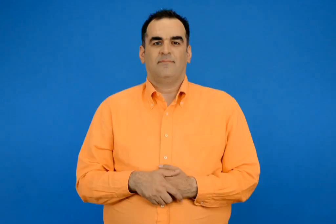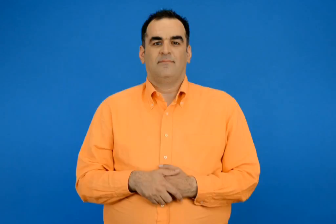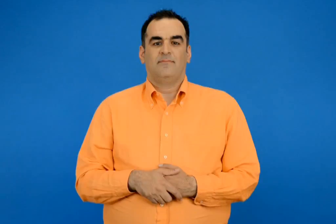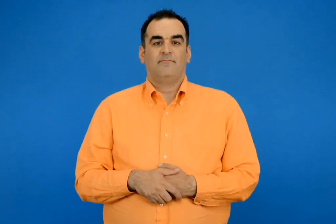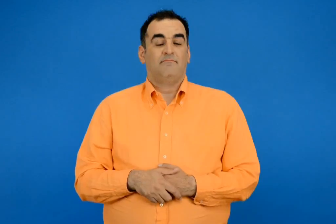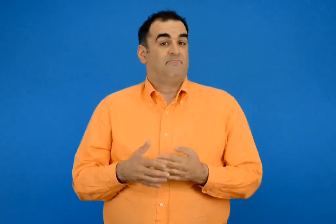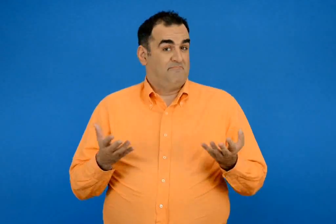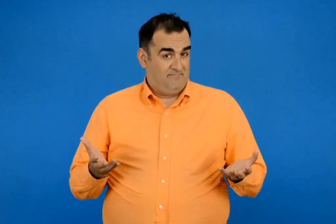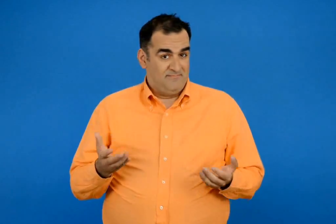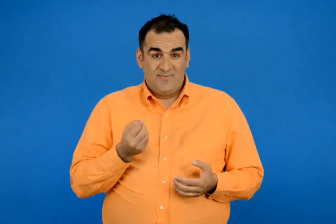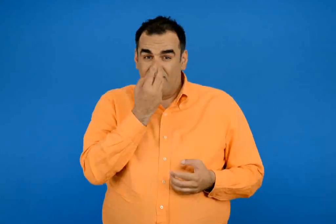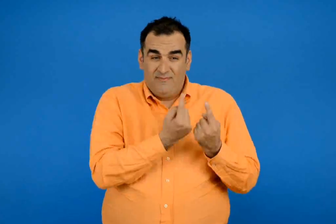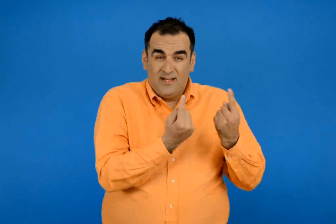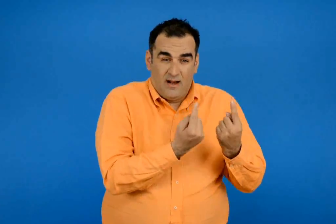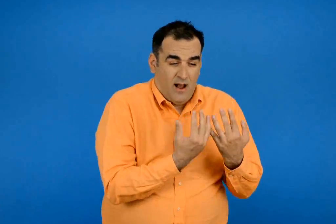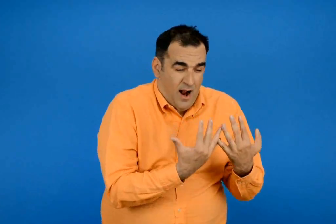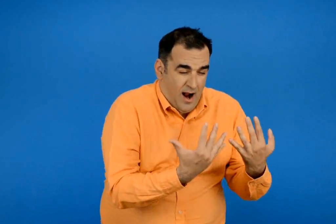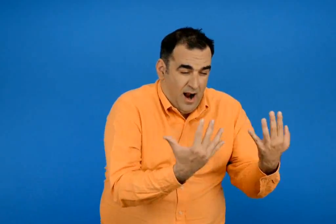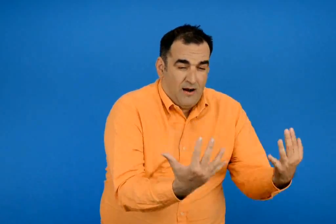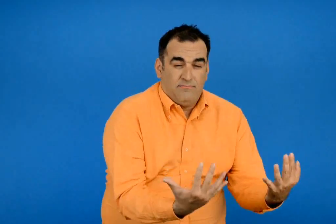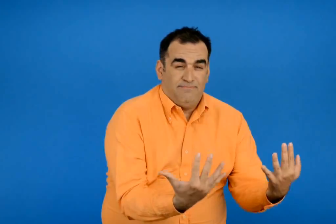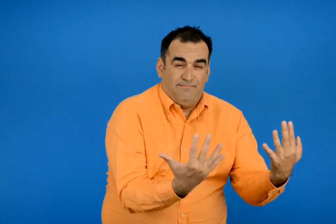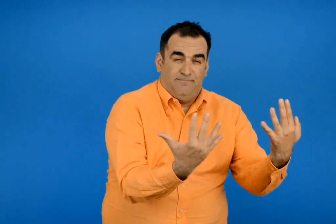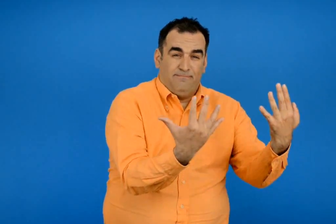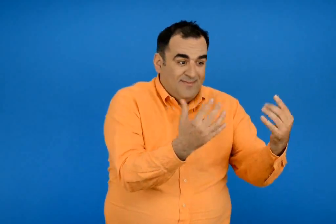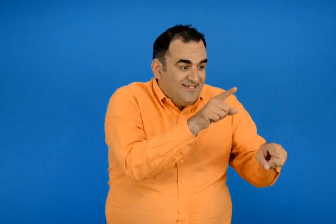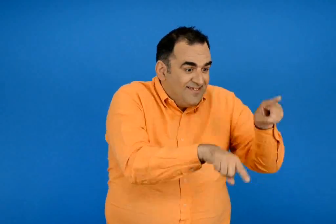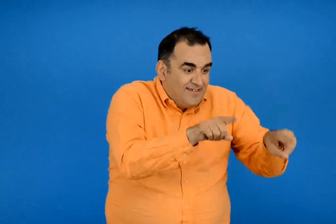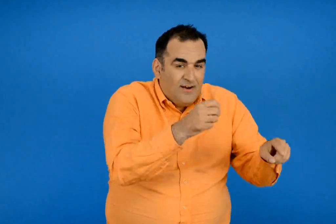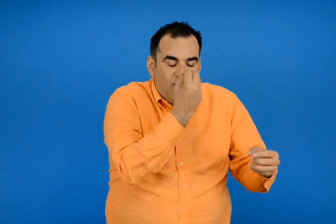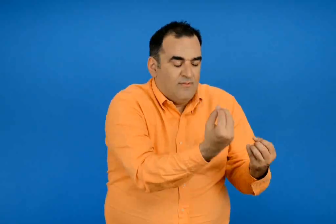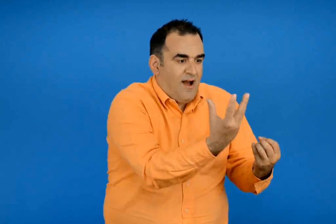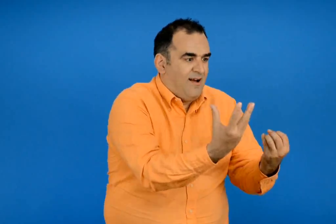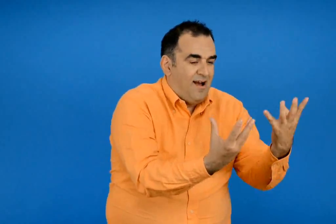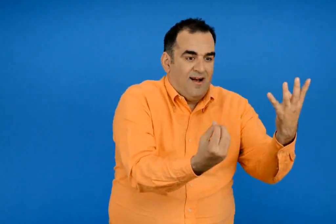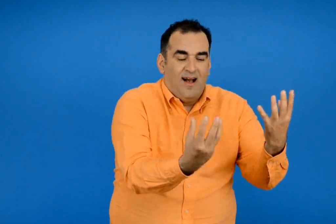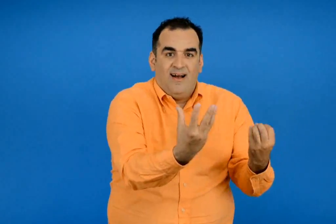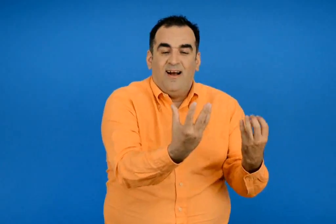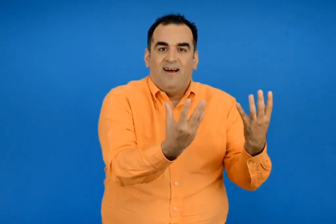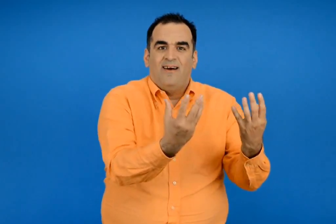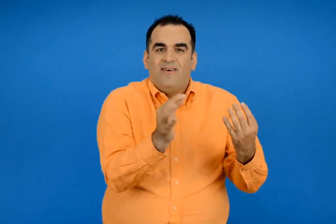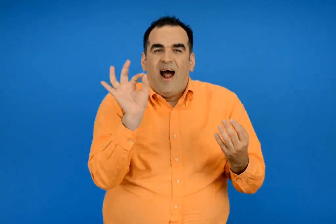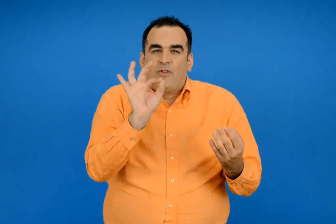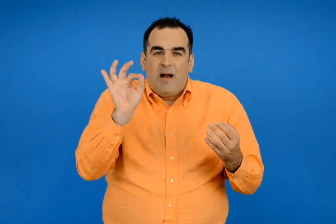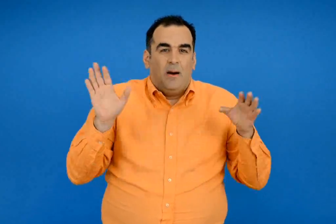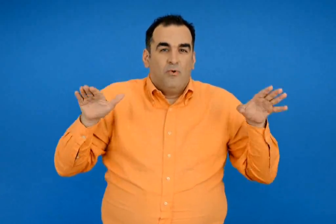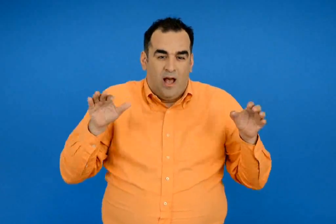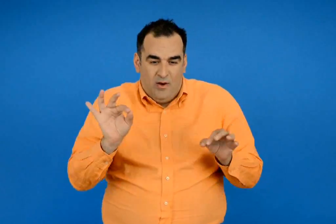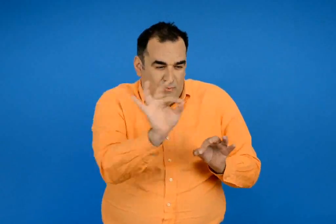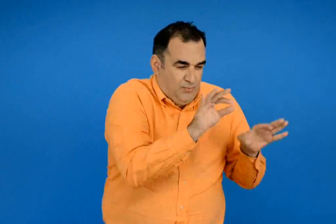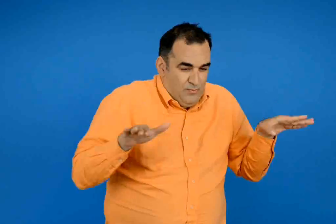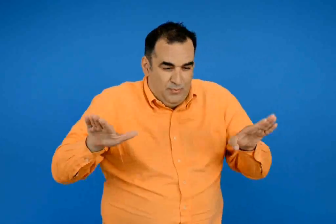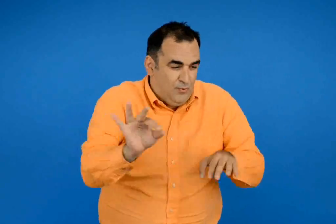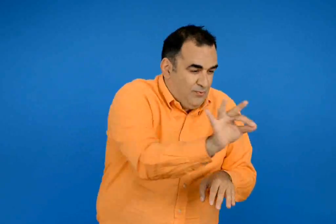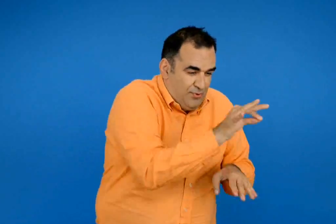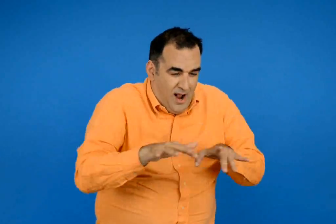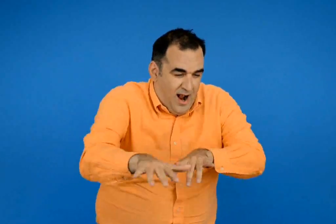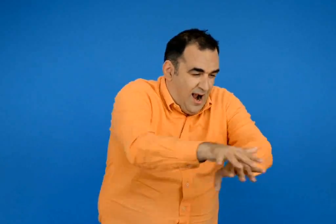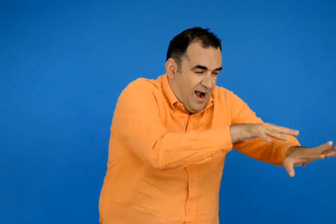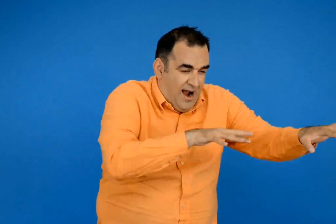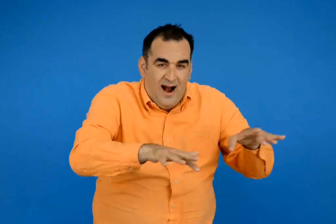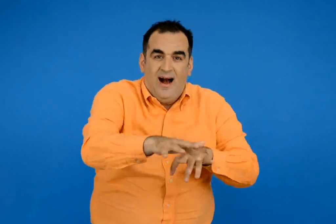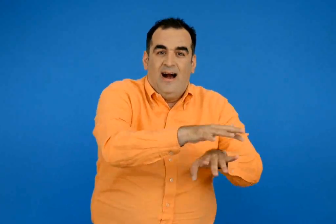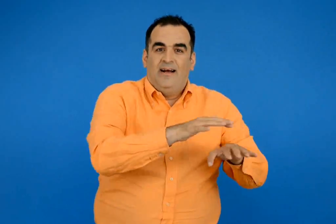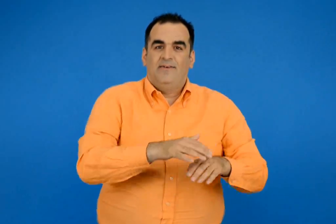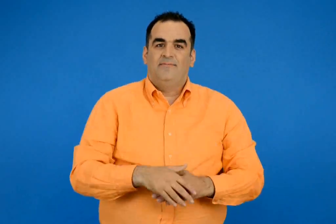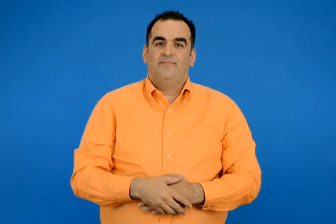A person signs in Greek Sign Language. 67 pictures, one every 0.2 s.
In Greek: τελικά τα φυτά μας μεγαλώνουν μερικά ανθίζουν και γύρω τους πετούν έντομα και πουλιά
